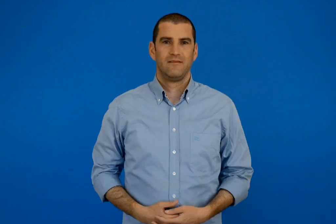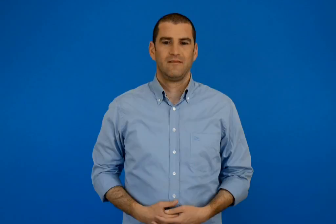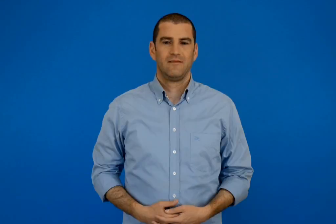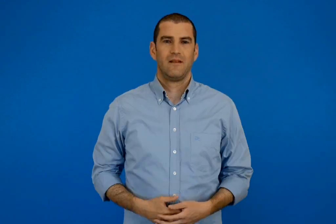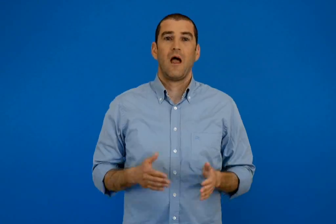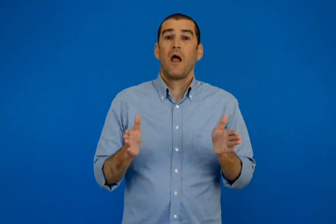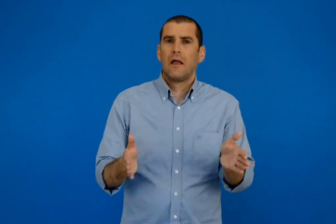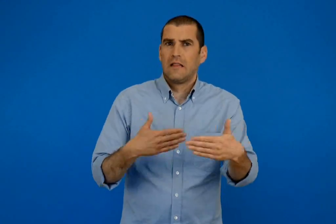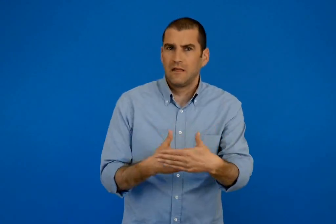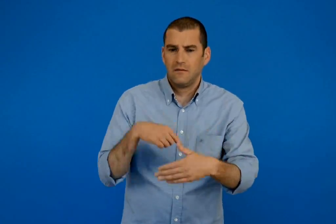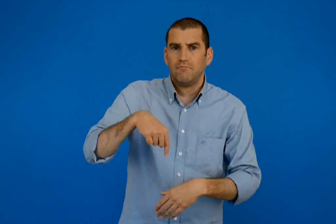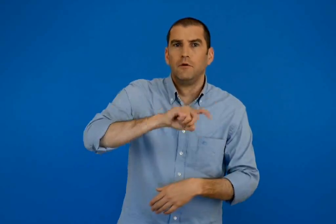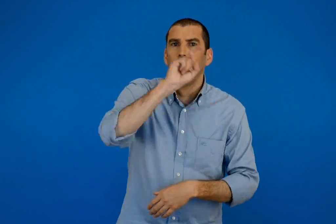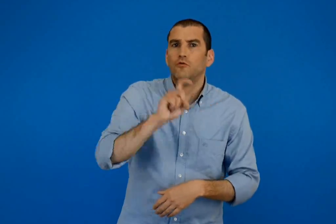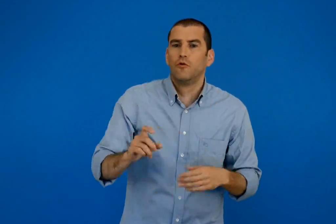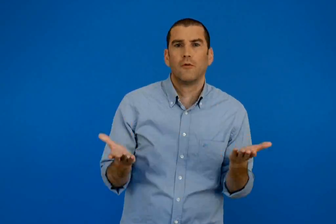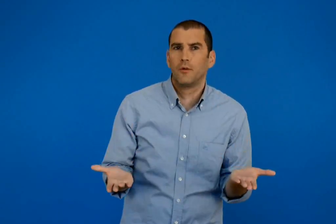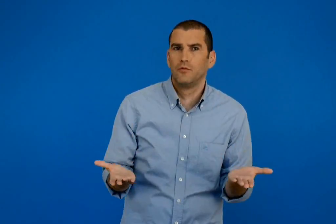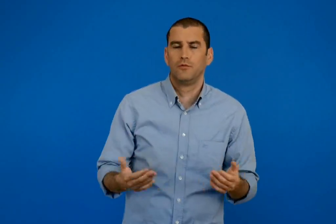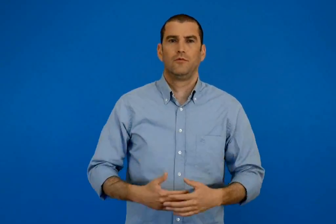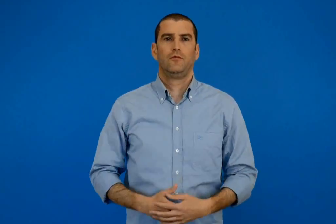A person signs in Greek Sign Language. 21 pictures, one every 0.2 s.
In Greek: πως ζούμε στην τάξη ;
